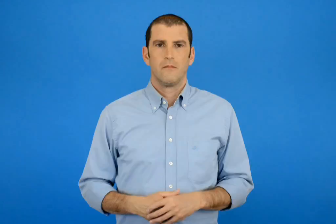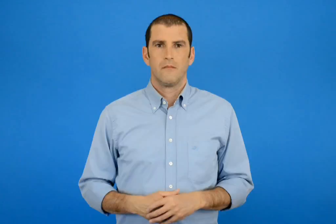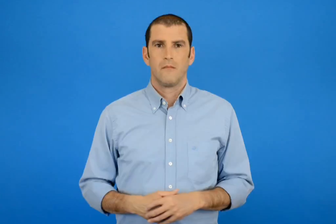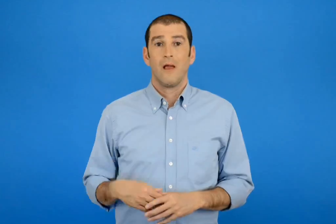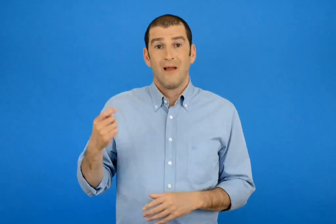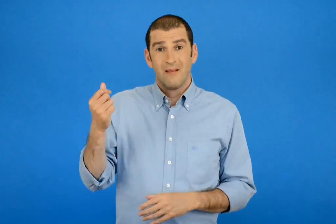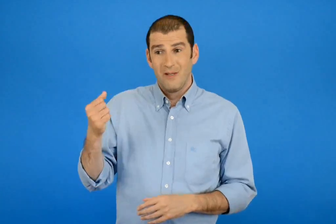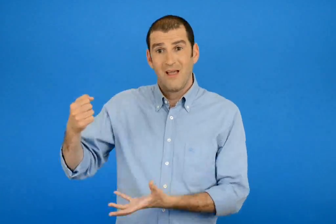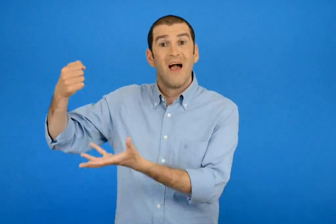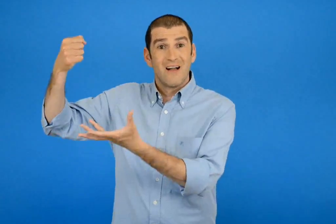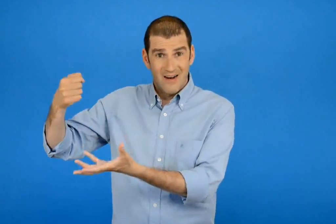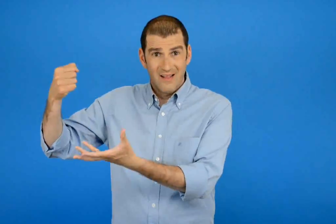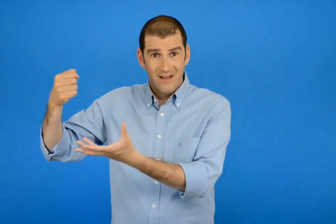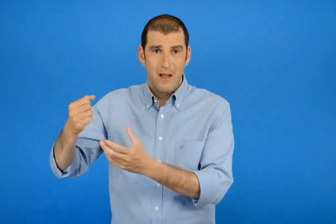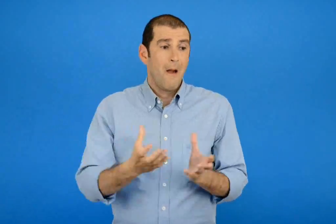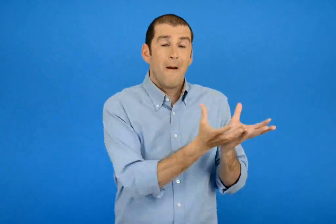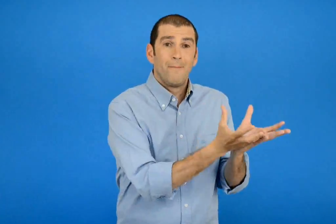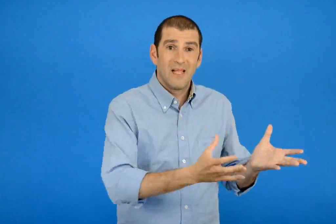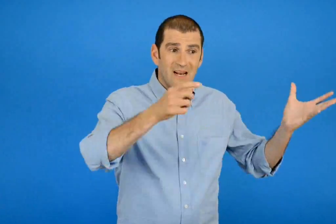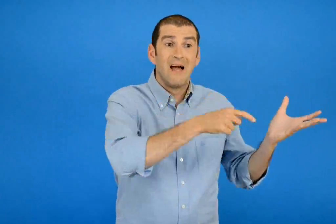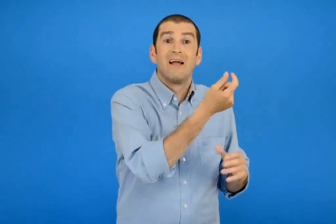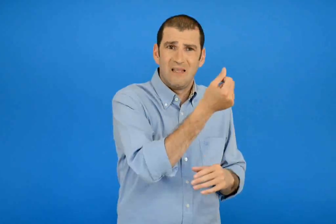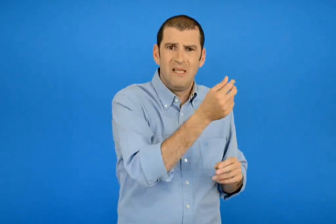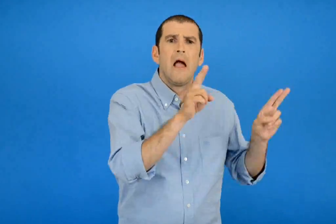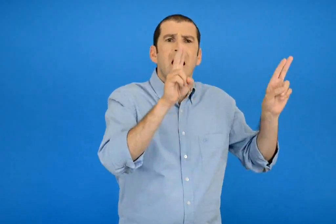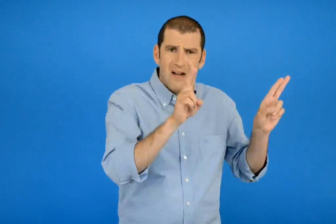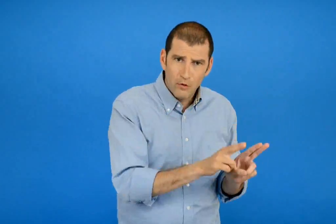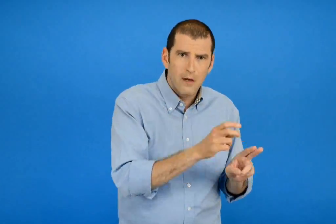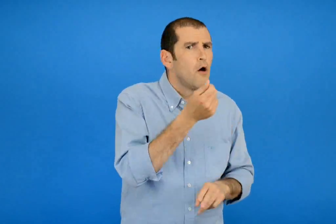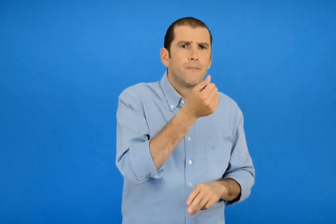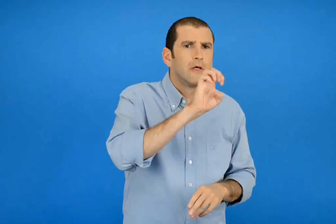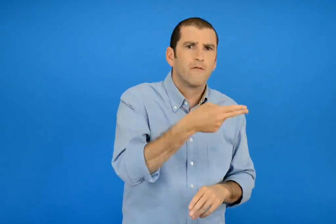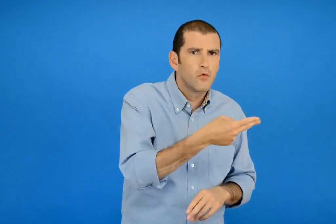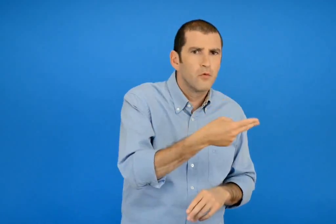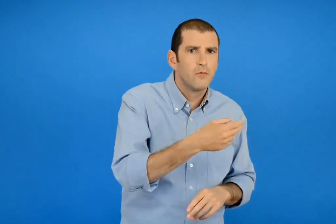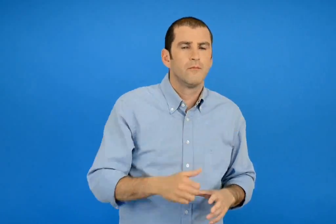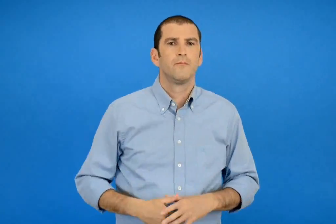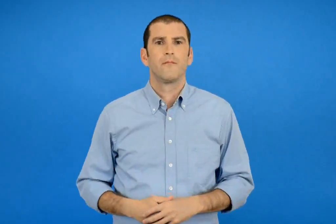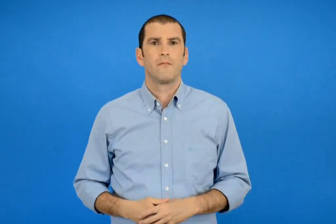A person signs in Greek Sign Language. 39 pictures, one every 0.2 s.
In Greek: πόσα ευρώ λιγότερα κοστίζει η πιατέλα από την κανατά ;
